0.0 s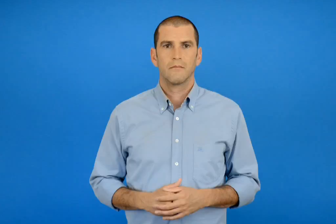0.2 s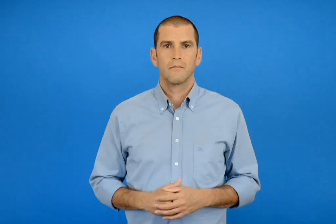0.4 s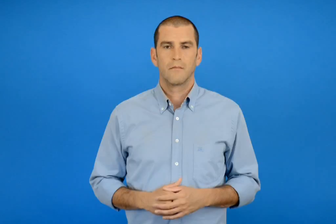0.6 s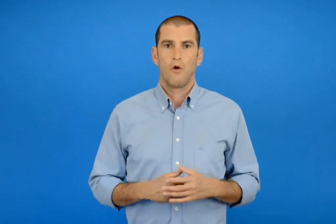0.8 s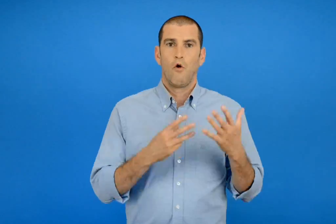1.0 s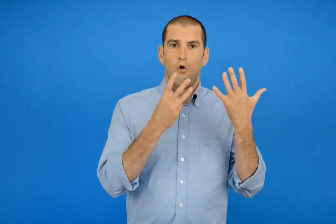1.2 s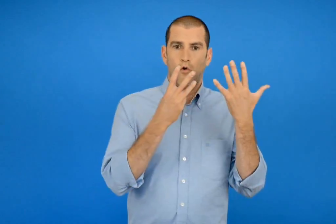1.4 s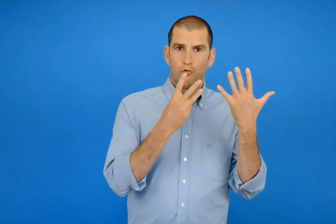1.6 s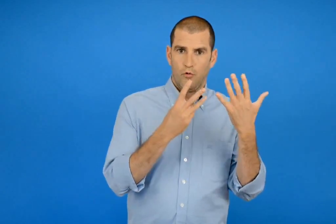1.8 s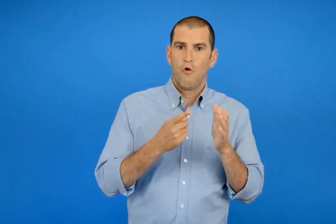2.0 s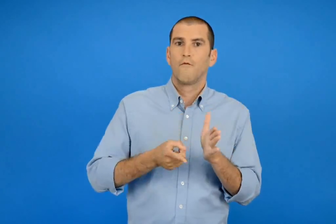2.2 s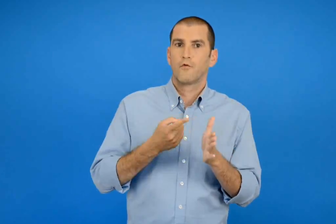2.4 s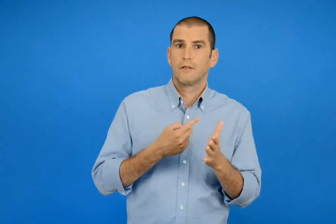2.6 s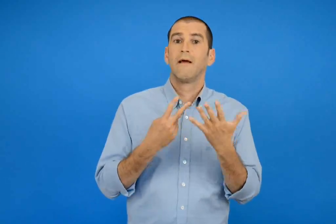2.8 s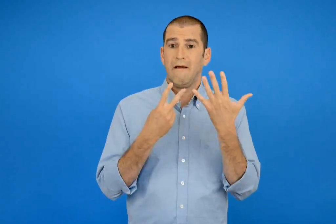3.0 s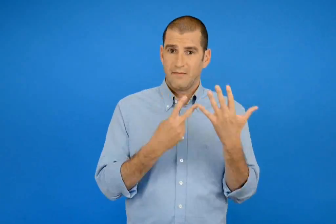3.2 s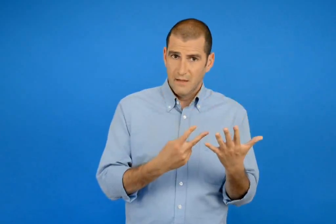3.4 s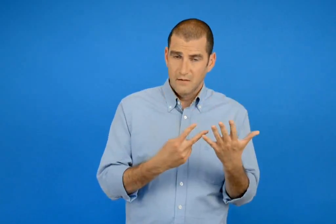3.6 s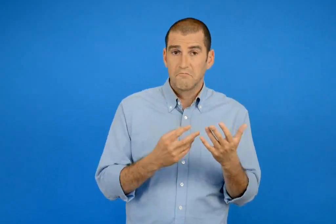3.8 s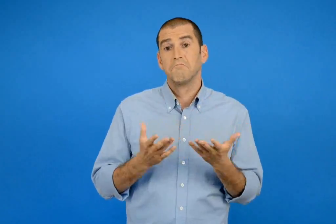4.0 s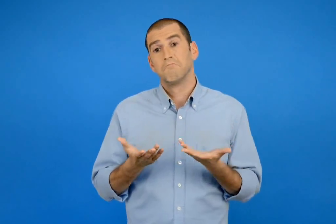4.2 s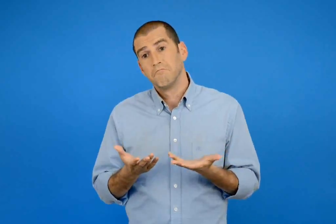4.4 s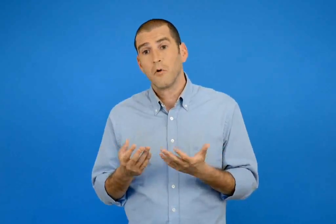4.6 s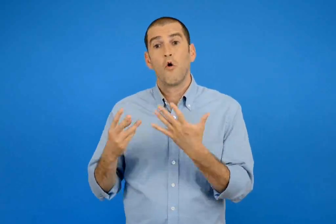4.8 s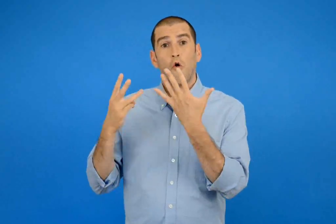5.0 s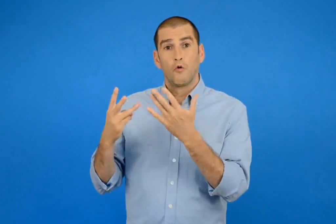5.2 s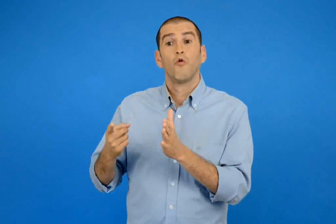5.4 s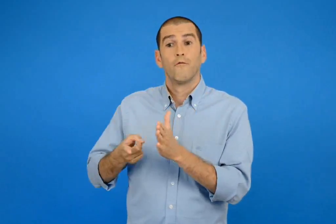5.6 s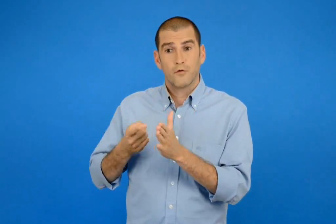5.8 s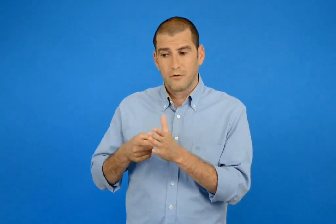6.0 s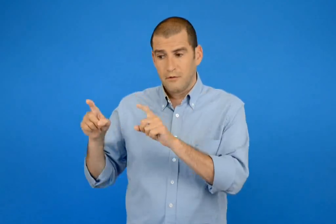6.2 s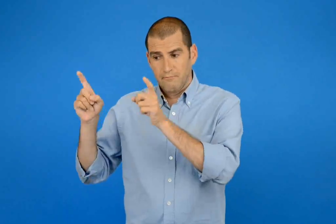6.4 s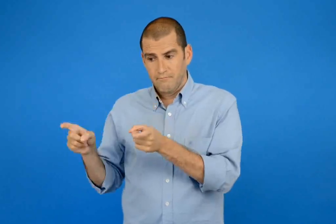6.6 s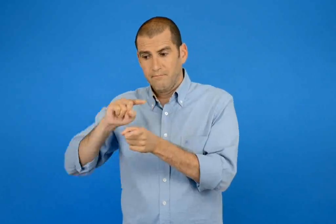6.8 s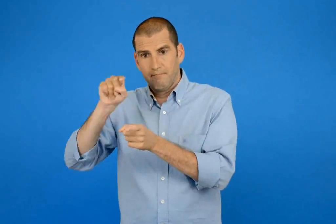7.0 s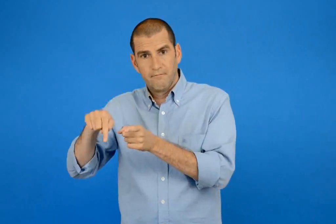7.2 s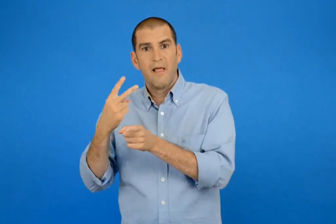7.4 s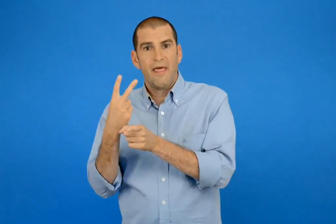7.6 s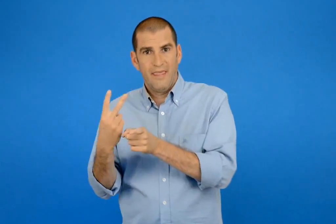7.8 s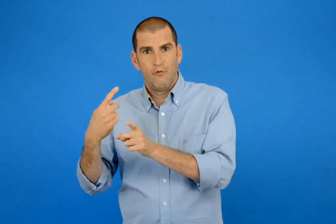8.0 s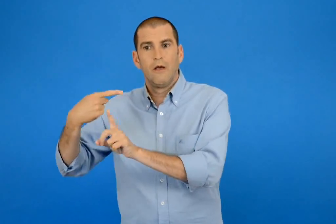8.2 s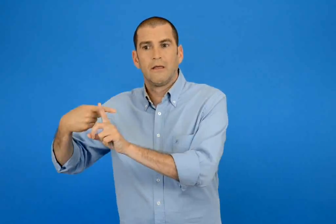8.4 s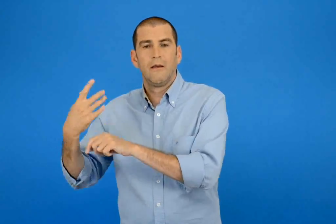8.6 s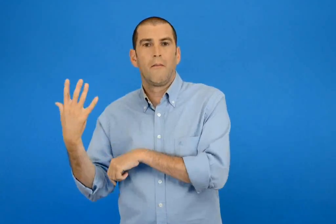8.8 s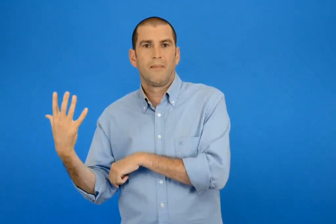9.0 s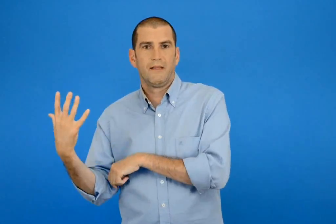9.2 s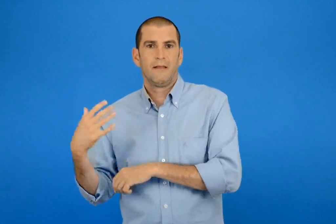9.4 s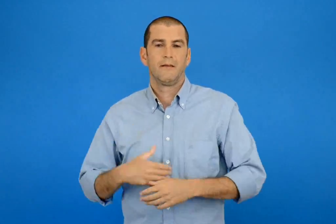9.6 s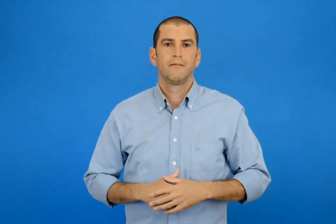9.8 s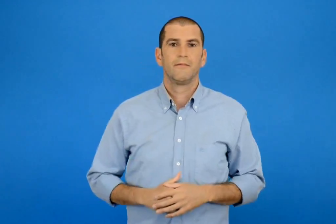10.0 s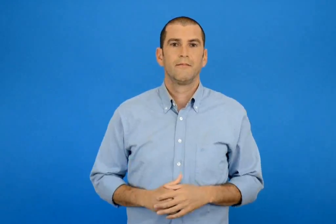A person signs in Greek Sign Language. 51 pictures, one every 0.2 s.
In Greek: 8 φορές το 7 η 8 φορές το 2 + 5
